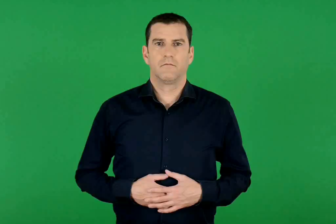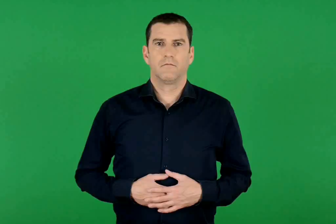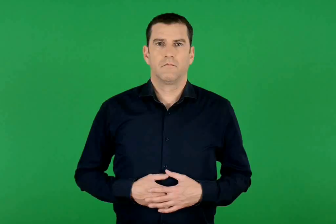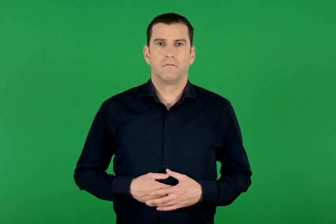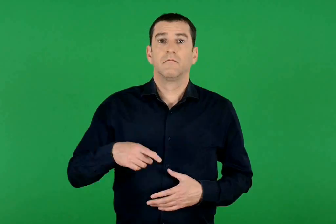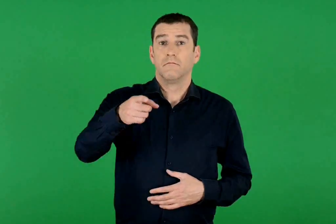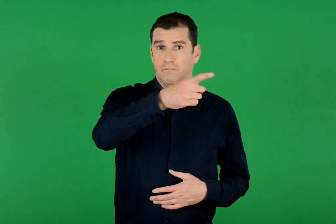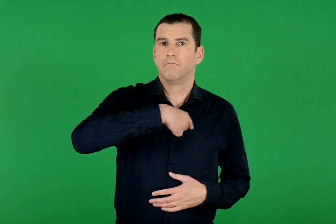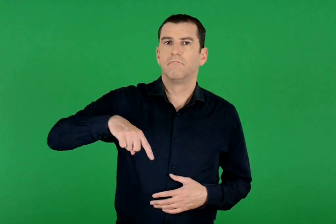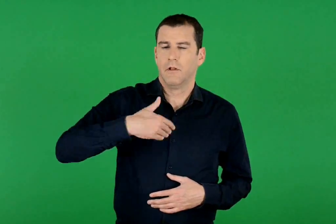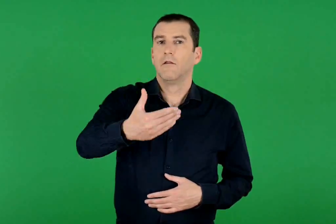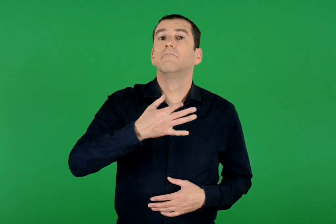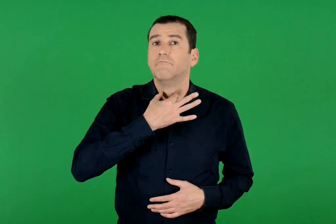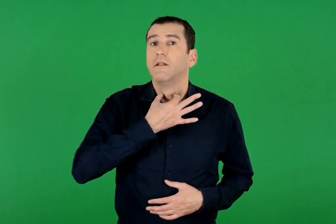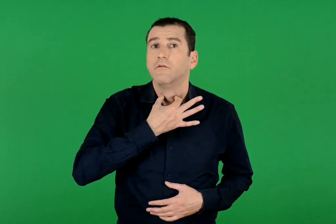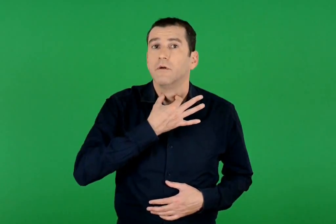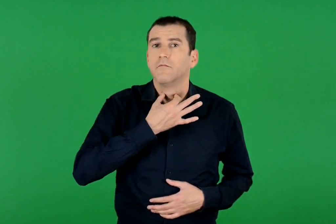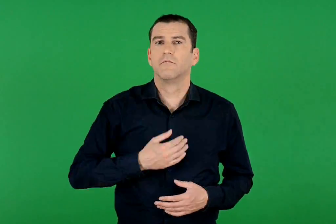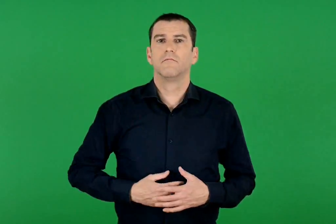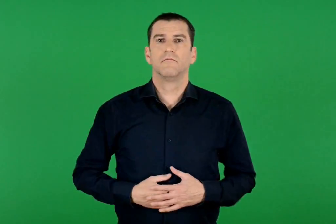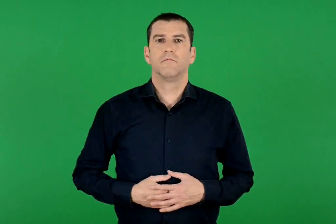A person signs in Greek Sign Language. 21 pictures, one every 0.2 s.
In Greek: θα χρειαστούμε:
